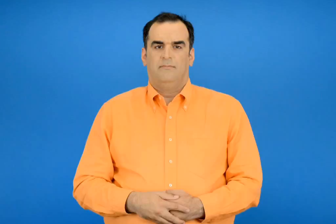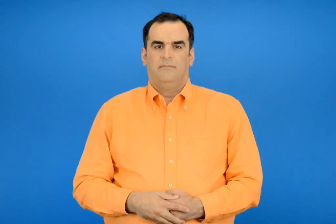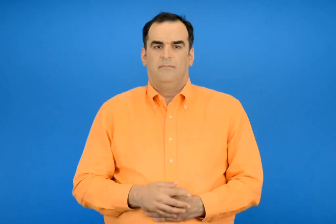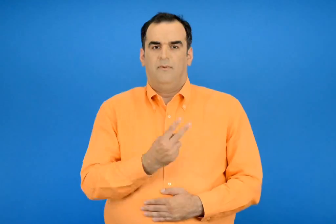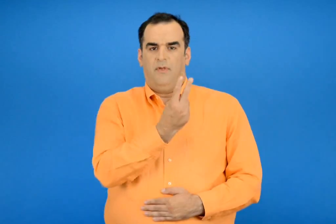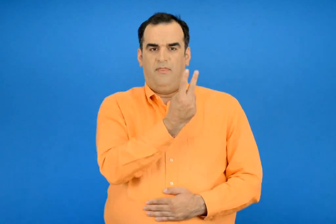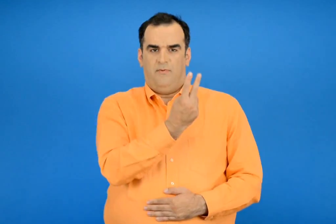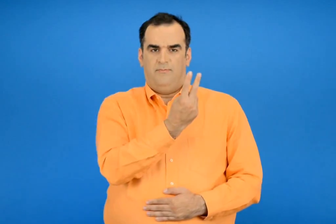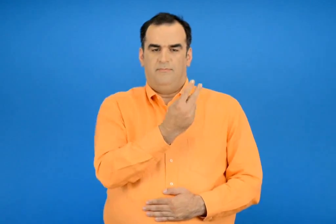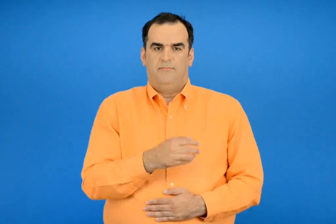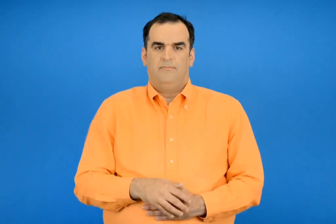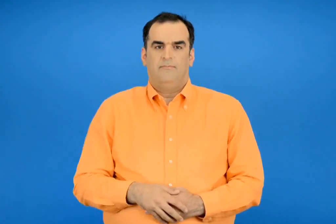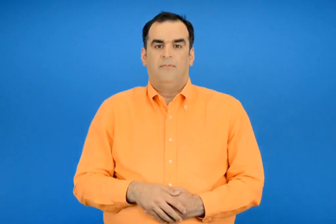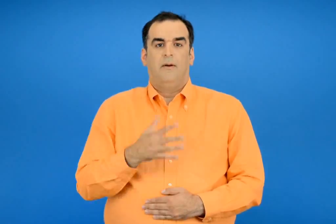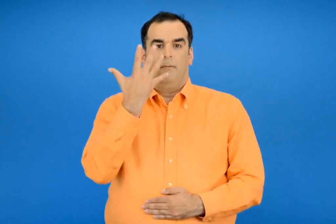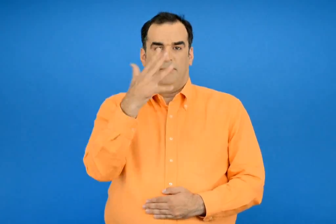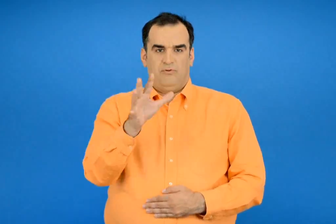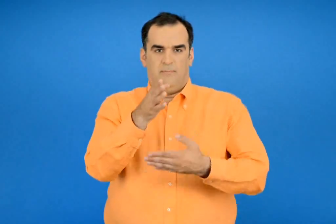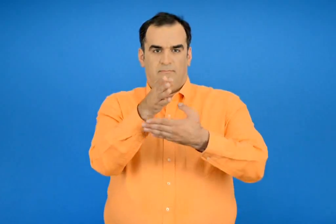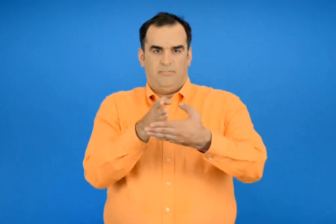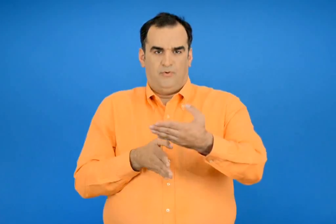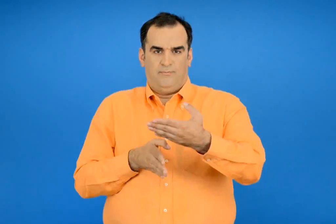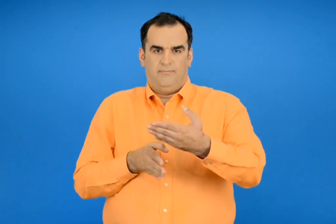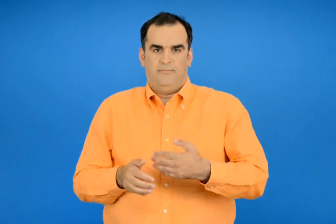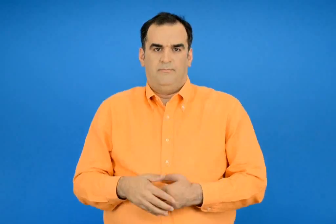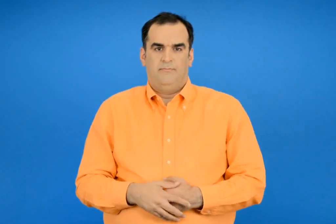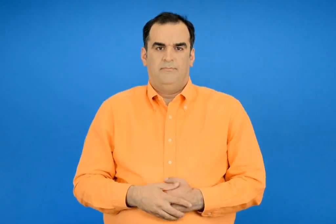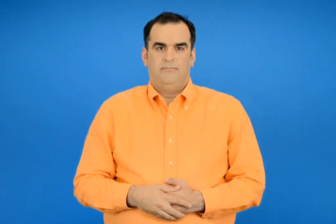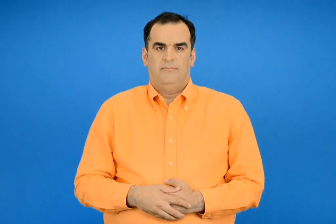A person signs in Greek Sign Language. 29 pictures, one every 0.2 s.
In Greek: 2 το μισό του 500
